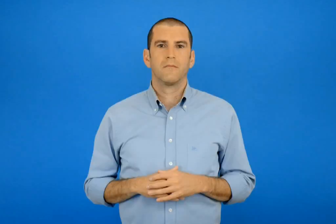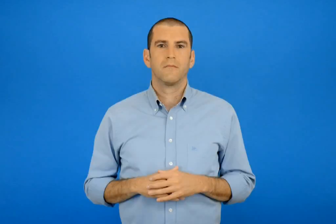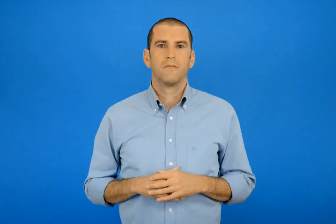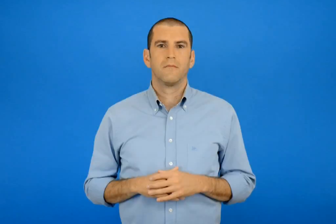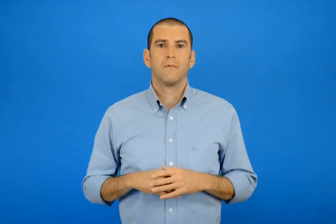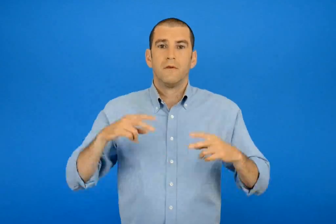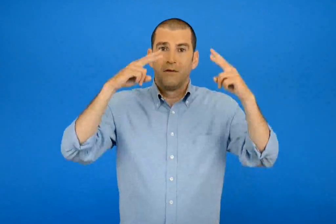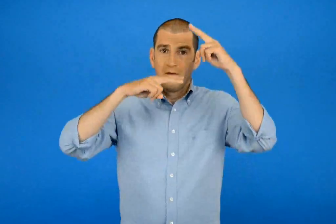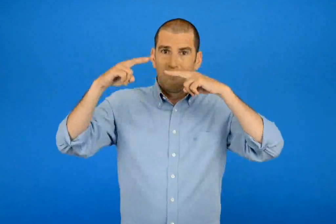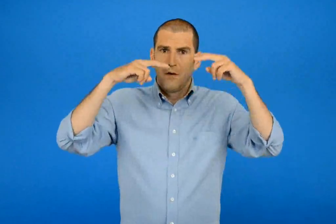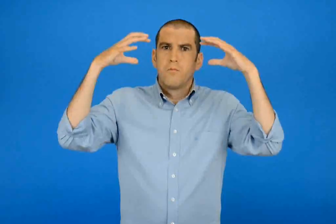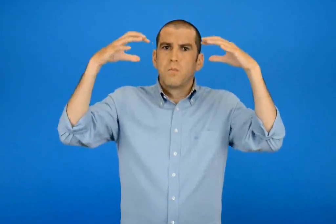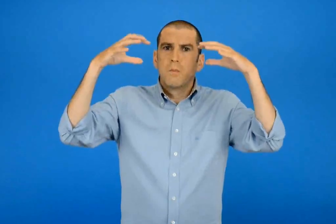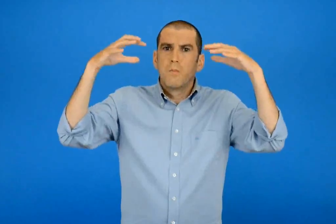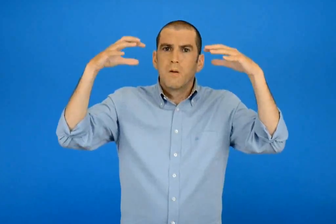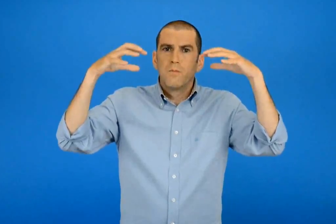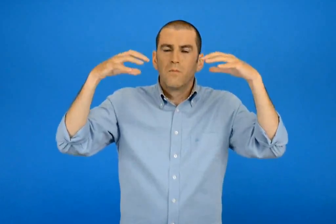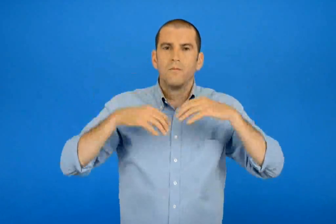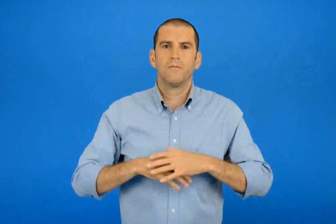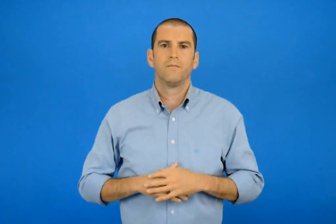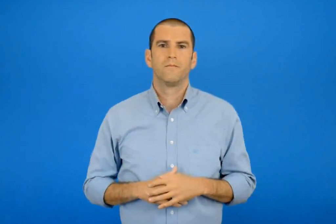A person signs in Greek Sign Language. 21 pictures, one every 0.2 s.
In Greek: μπουμπουνίζει
